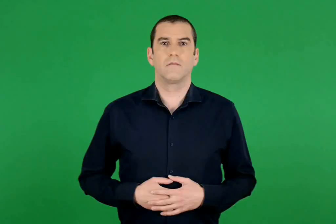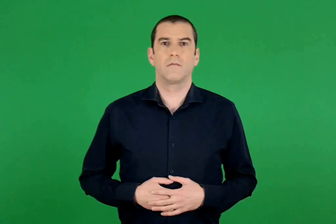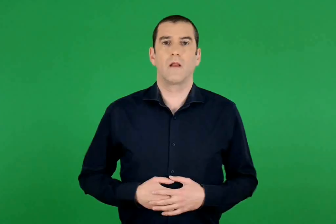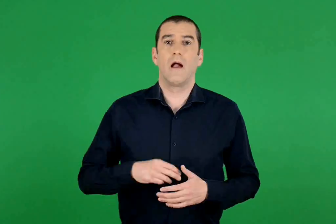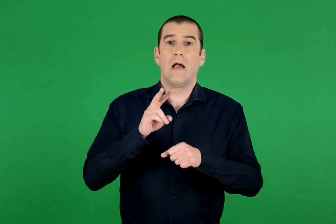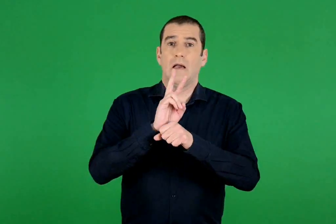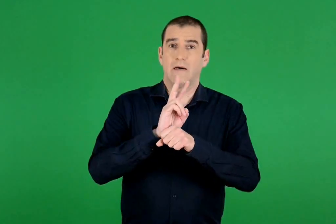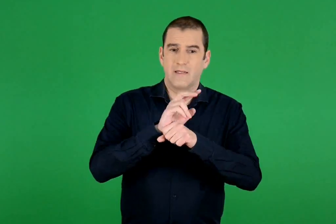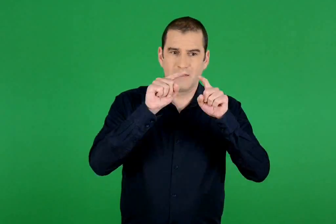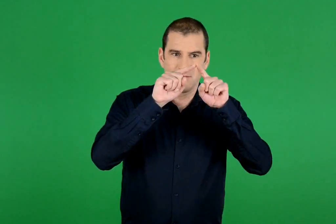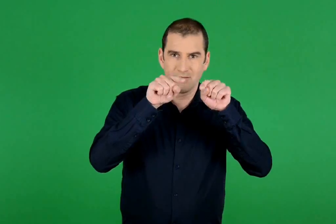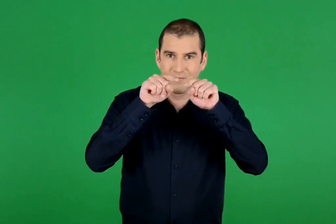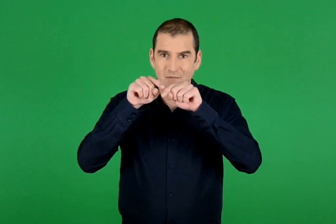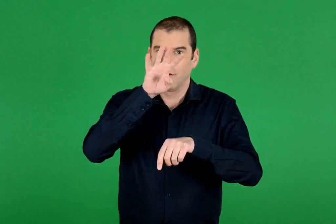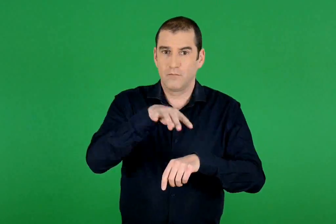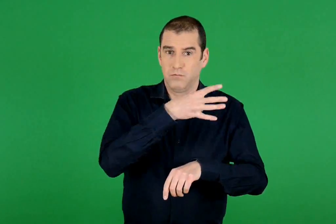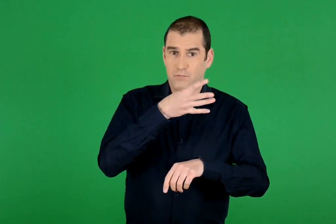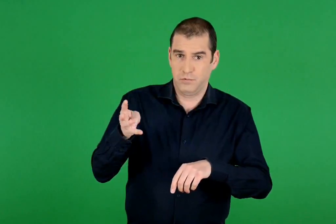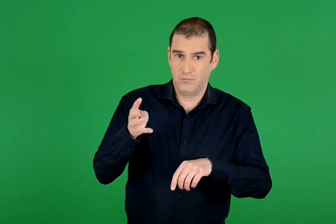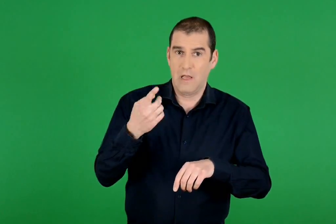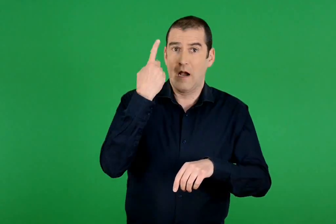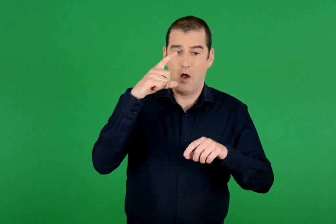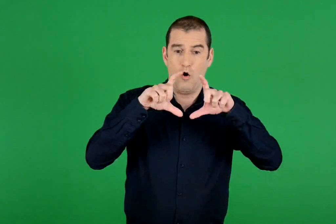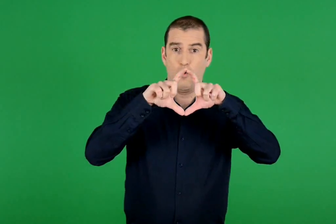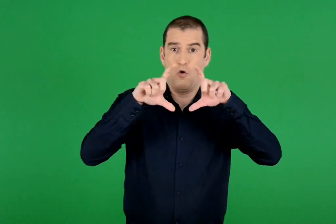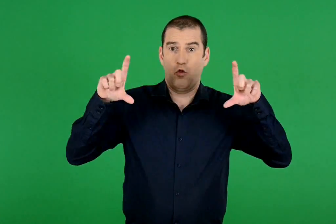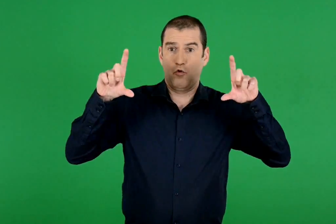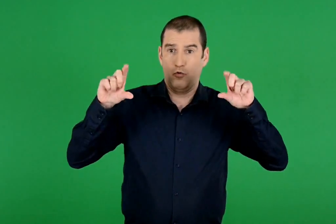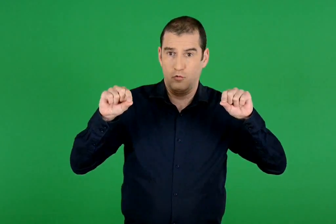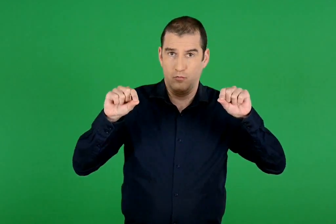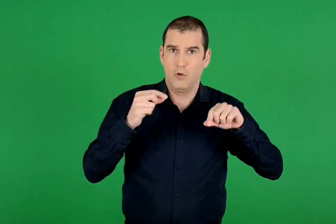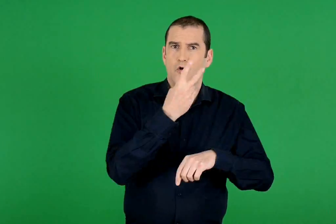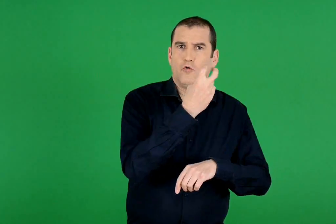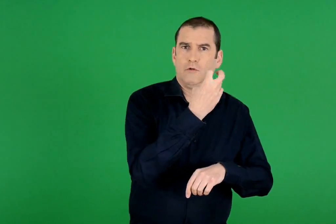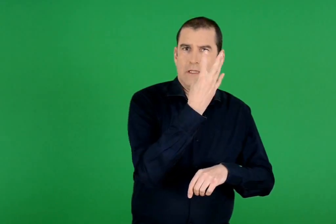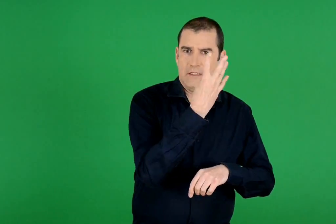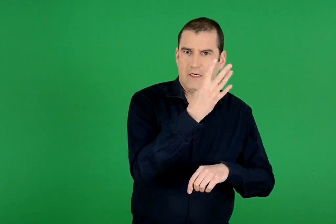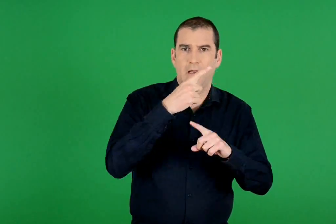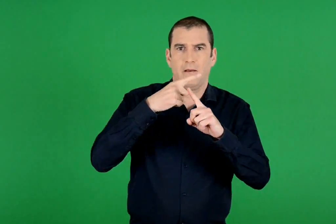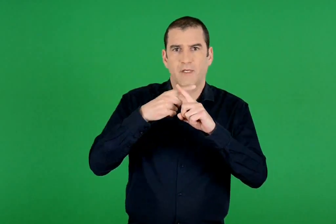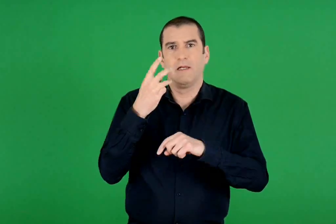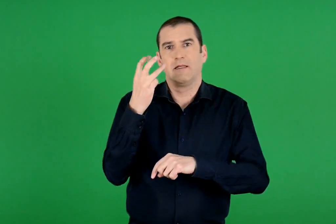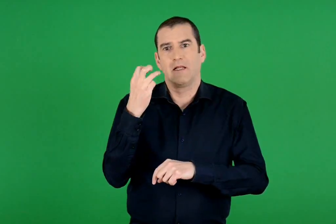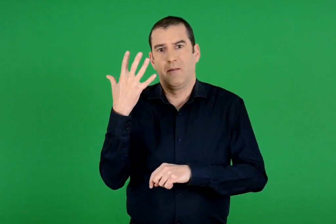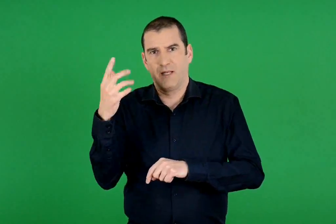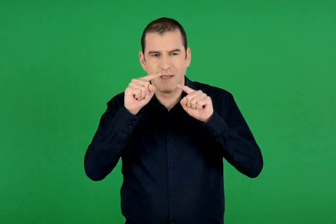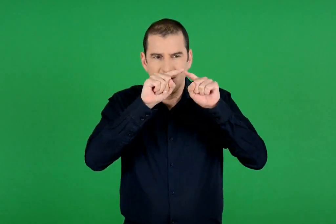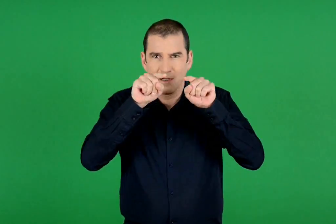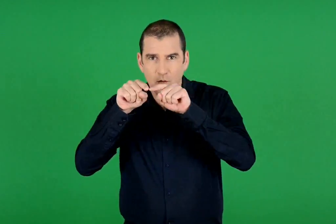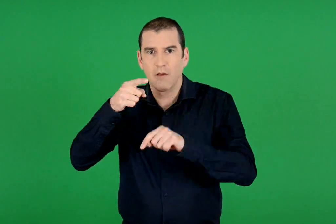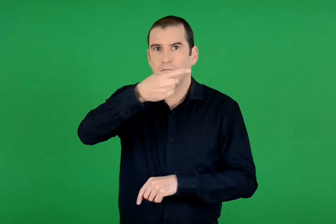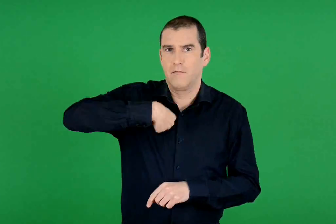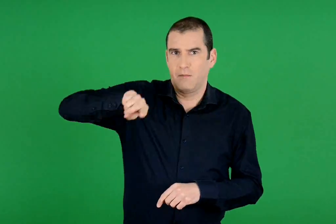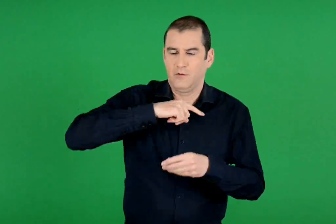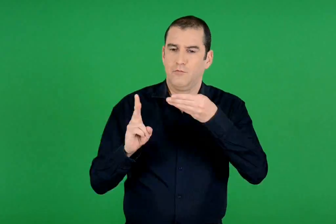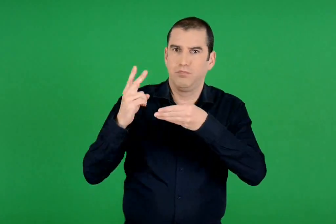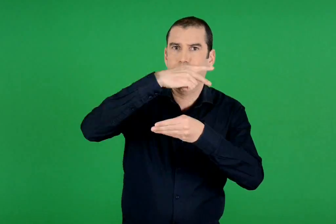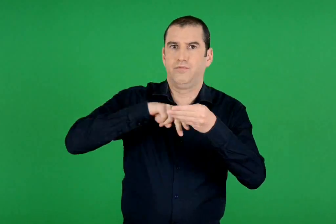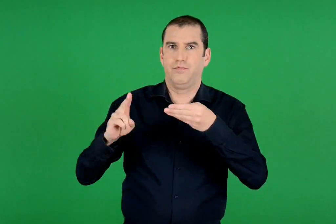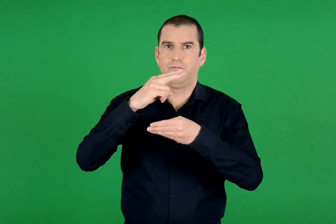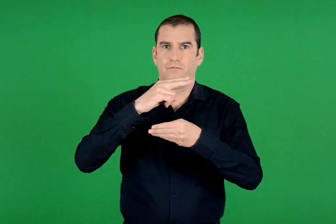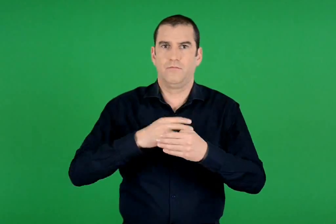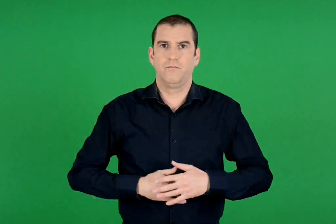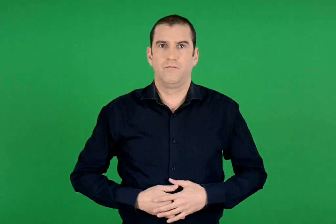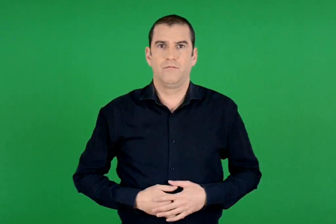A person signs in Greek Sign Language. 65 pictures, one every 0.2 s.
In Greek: κόβουμε σε τετραγωνισμένο χαρτί ένα ορθογώνιο με 24 x 35 τετραγωνάκια
